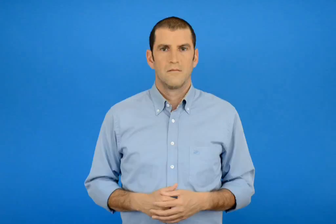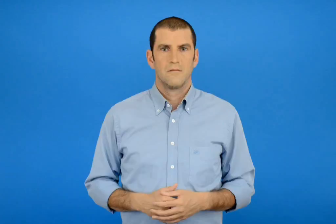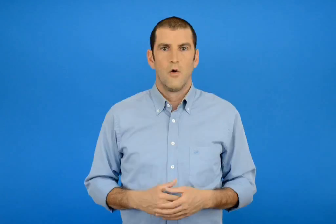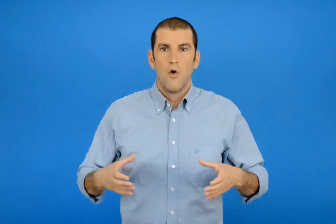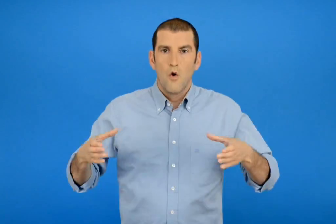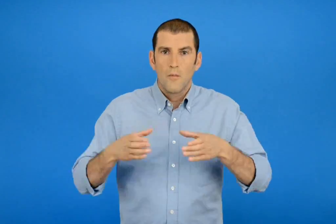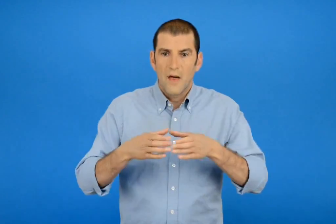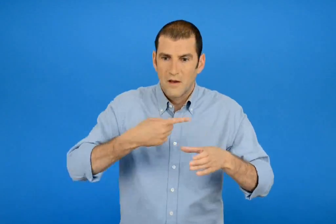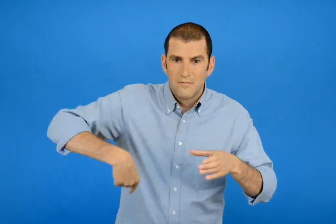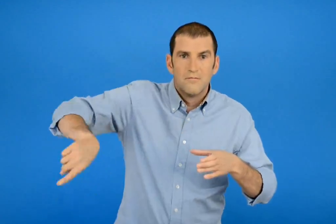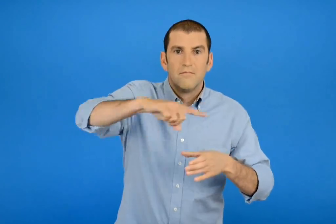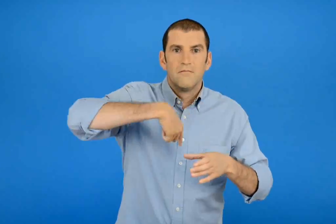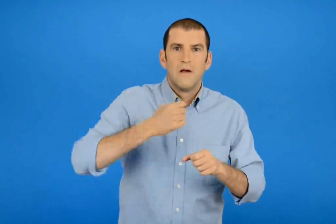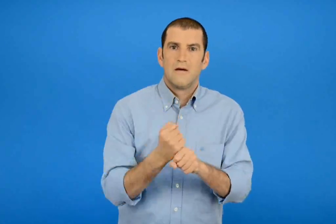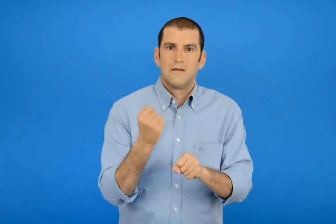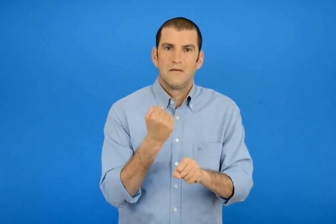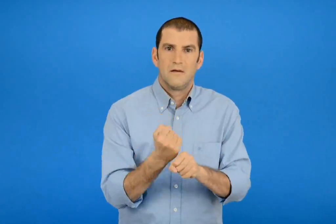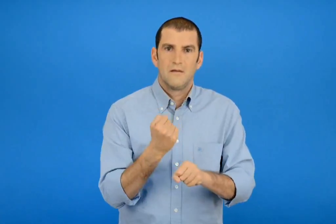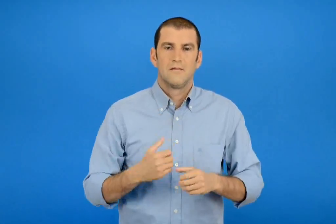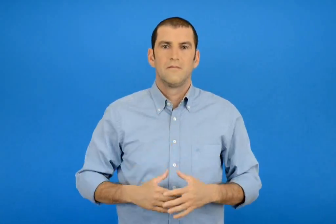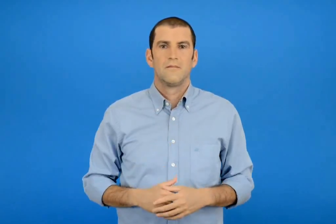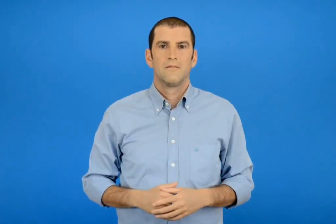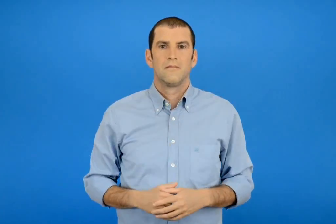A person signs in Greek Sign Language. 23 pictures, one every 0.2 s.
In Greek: εργασία με την ομάδα
